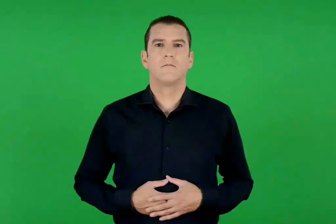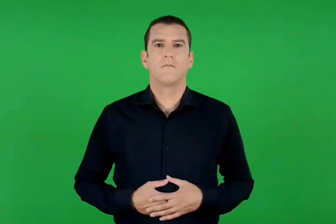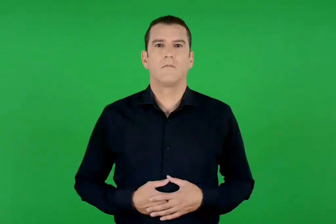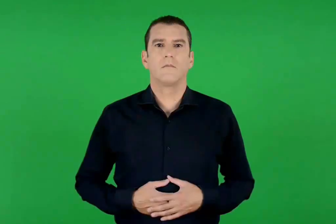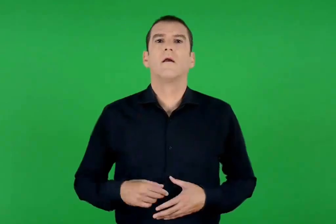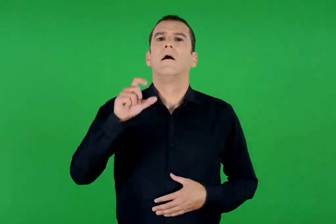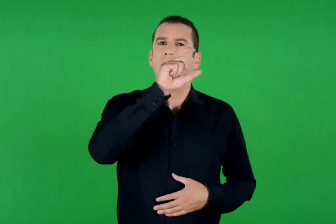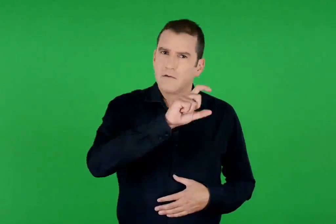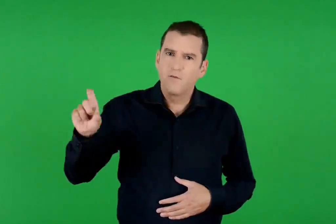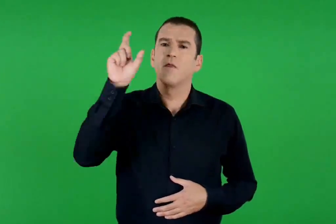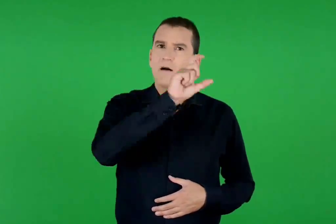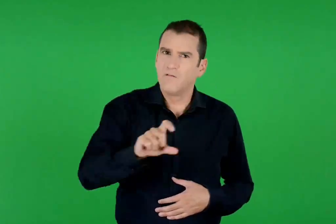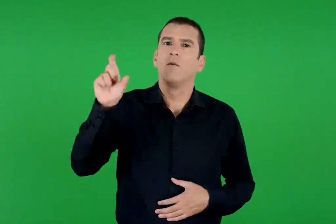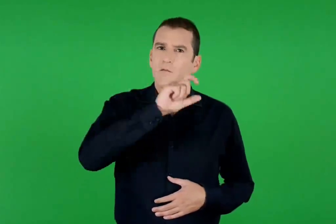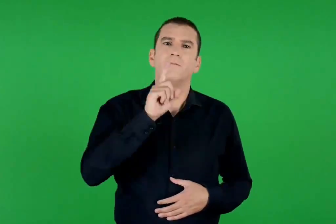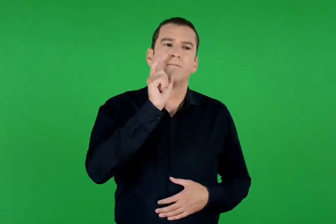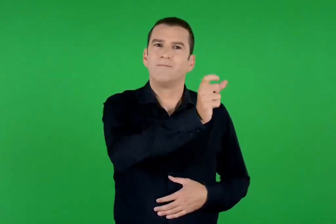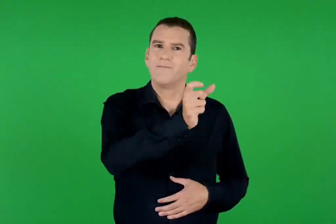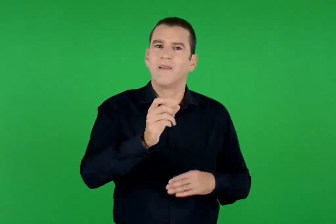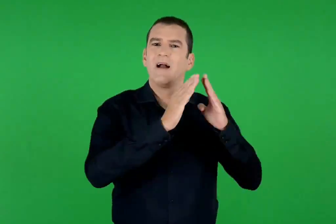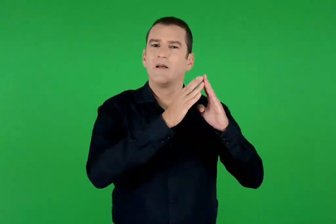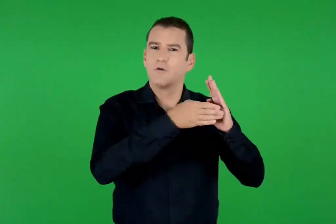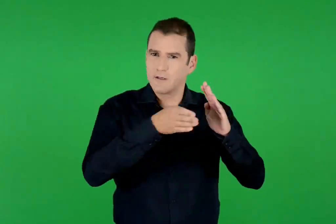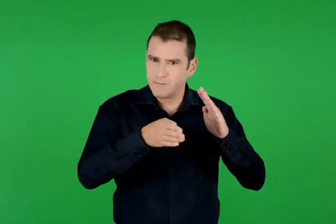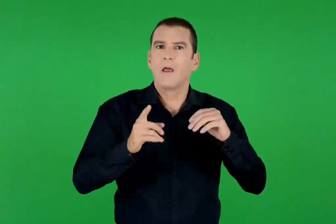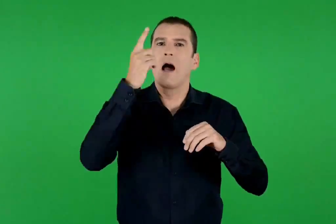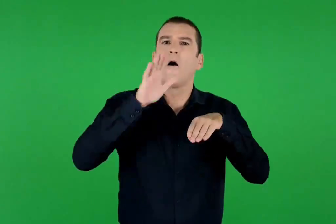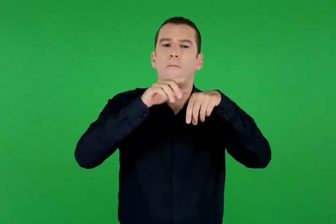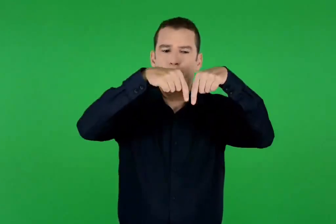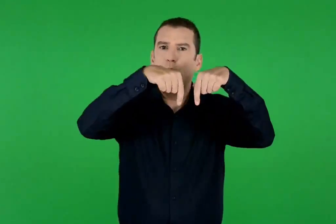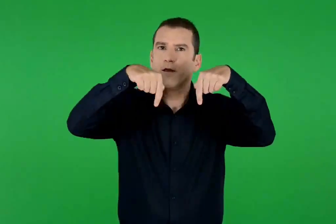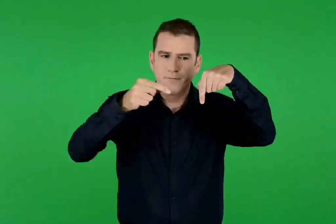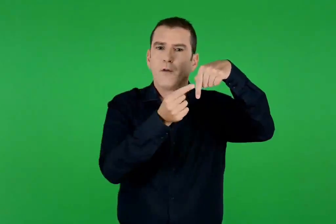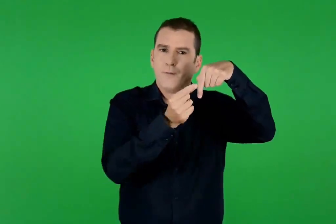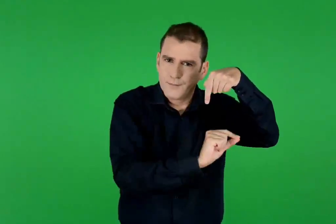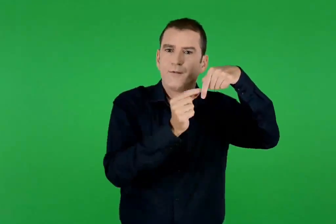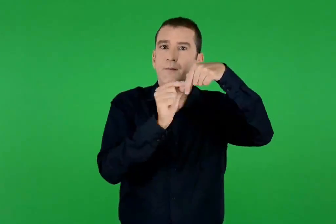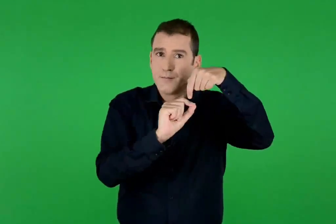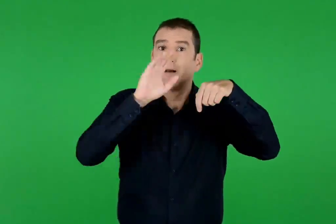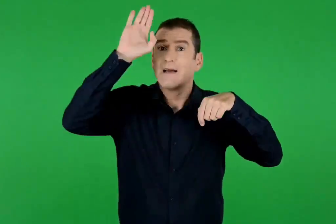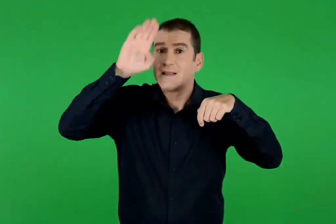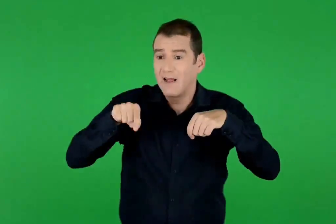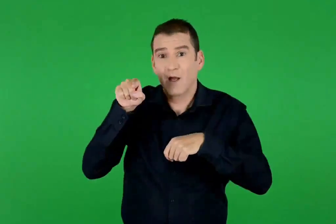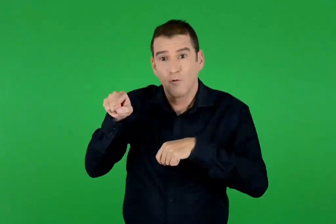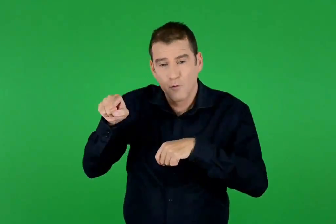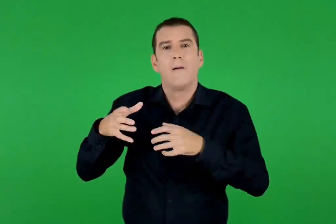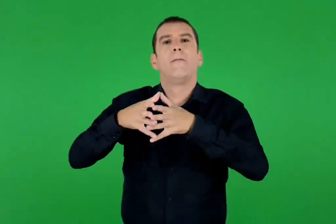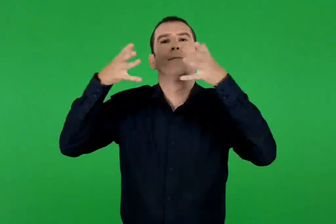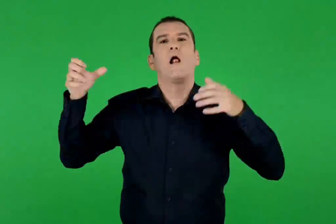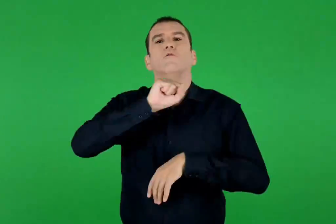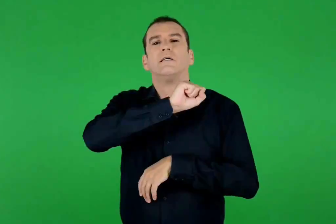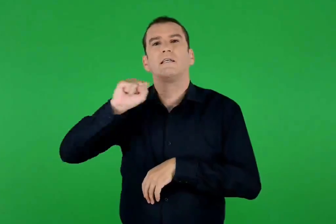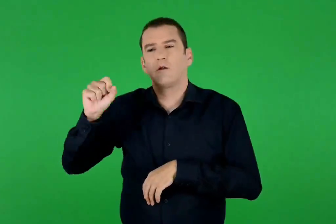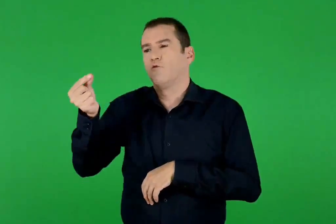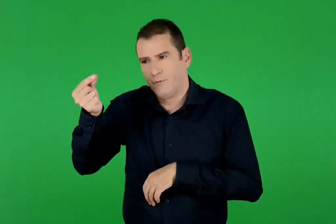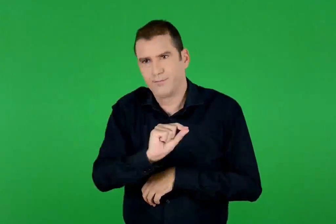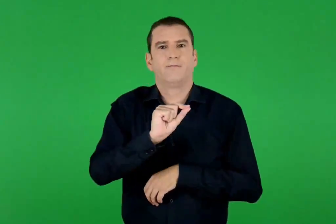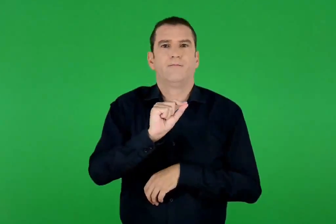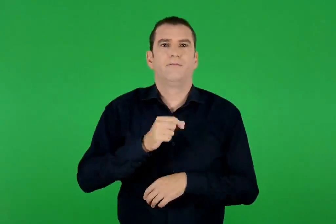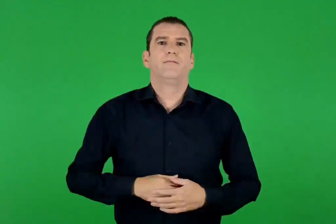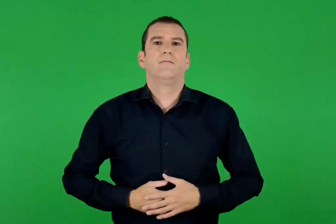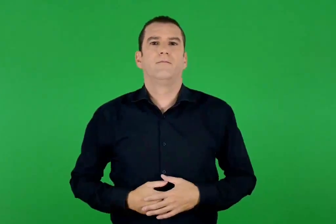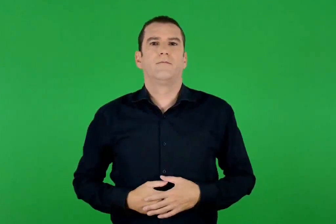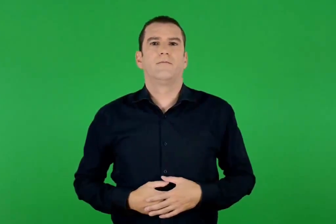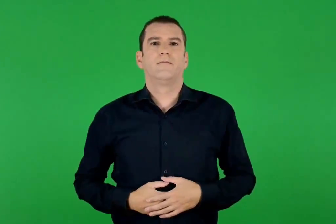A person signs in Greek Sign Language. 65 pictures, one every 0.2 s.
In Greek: κάθε εβδομάδα που περνούσε , οι νοικοκυρές της έκοβαν και ένα πόδι. το τελευταίο το έκοβαν το μεγάλο σάββατο
